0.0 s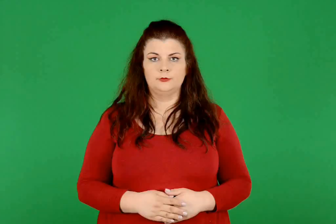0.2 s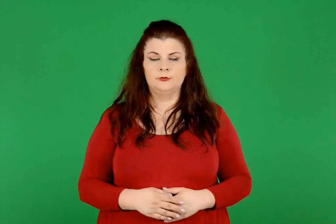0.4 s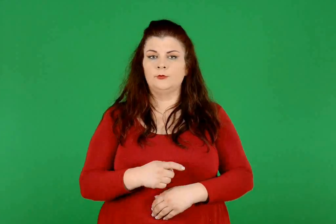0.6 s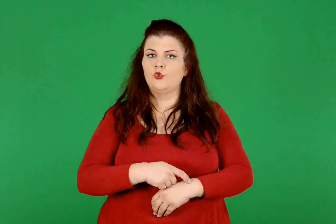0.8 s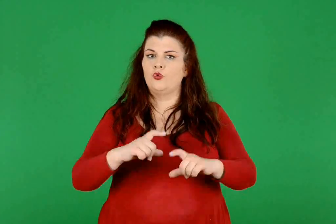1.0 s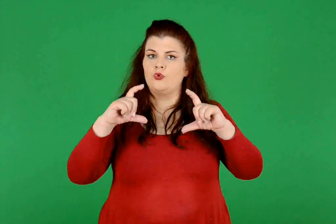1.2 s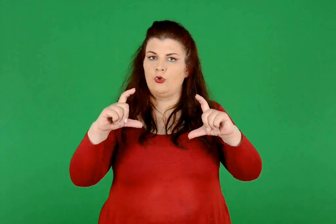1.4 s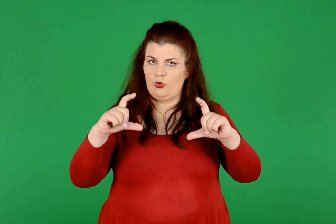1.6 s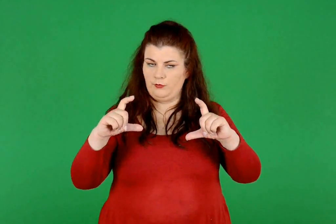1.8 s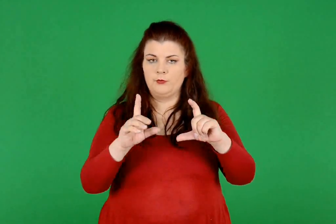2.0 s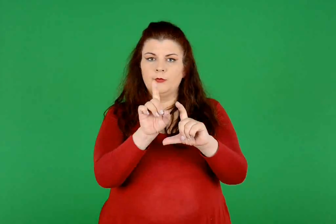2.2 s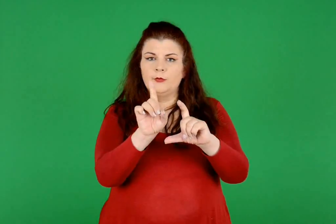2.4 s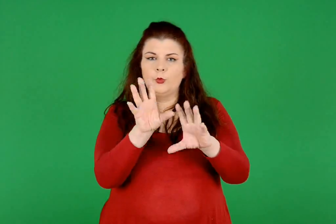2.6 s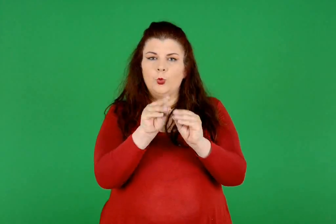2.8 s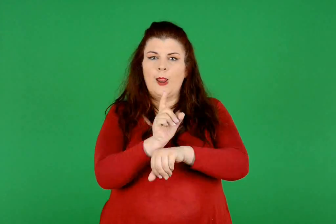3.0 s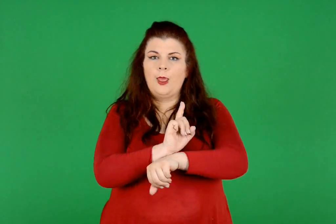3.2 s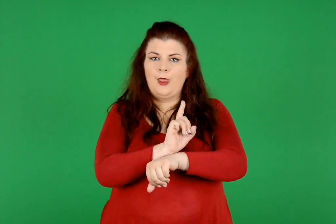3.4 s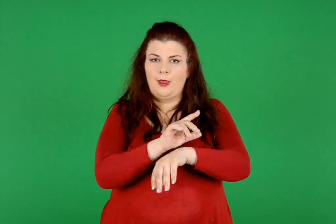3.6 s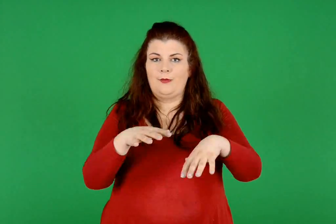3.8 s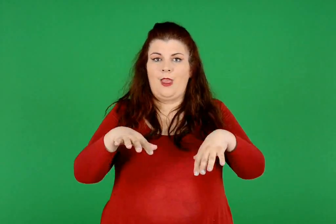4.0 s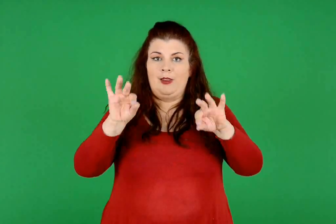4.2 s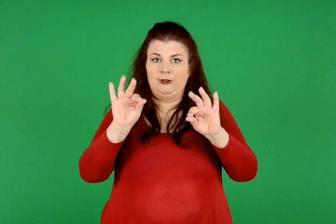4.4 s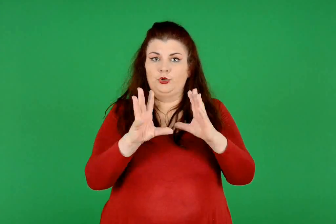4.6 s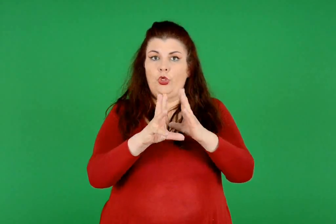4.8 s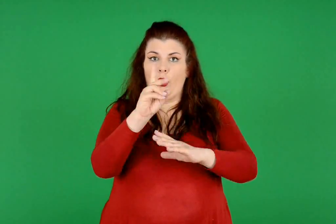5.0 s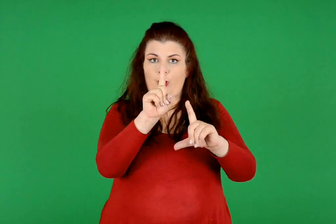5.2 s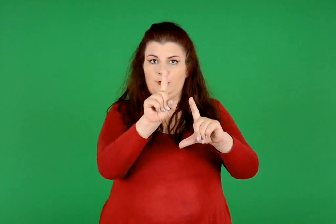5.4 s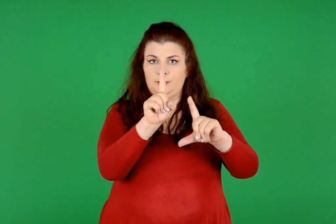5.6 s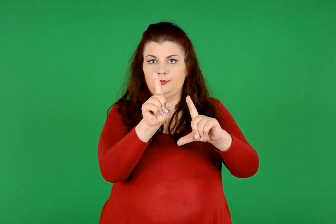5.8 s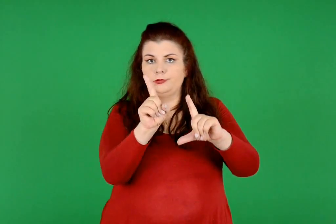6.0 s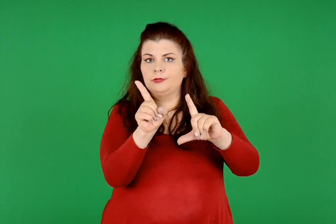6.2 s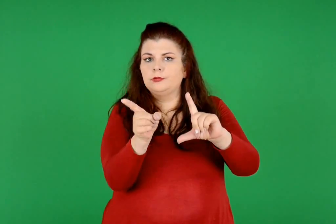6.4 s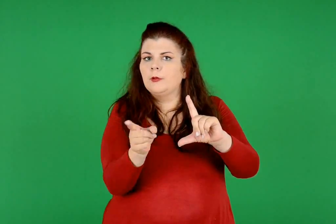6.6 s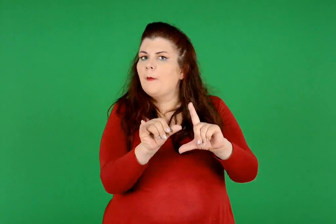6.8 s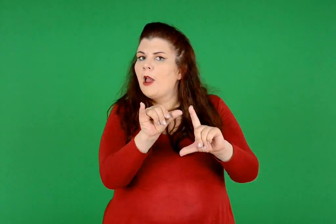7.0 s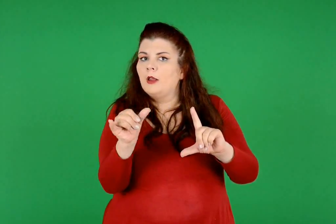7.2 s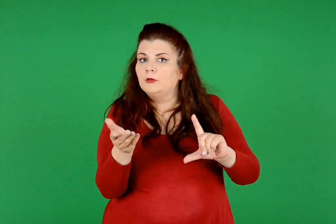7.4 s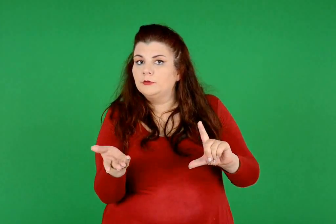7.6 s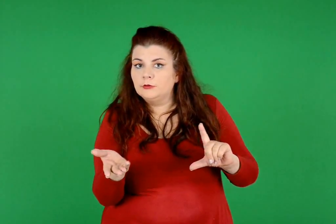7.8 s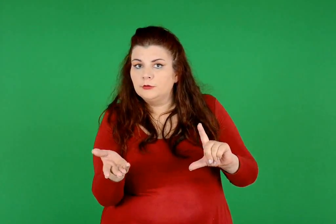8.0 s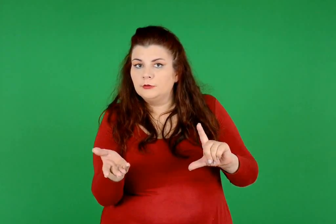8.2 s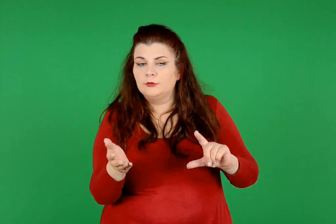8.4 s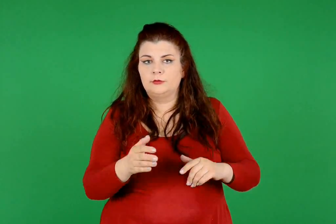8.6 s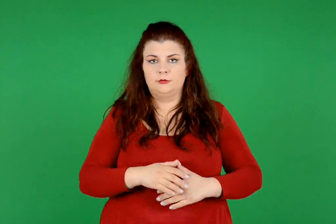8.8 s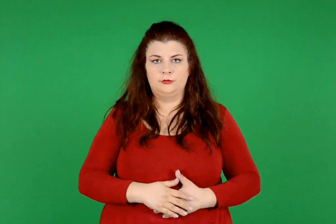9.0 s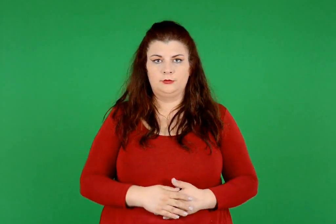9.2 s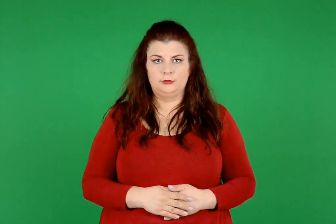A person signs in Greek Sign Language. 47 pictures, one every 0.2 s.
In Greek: ο λεπτοδείκτης ξεκινά από το 12 και φτάνει μέχρι το
